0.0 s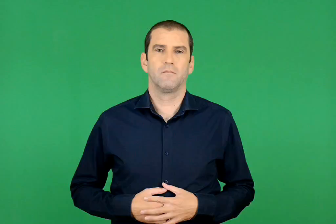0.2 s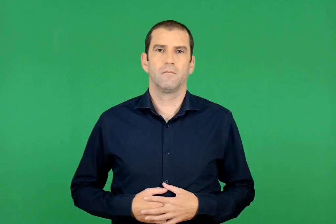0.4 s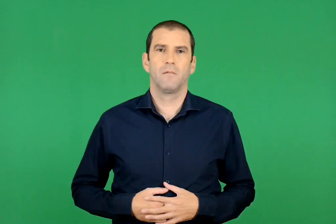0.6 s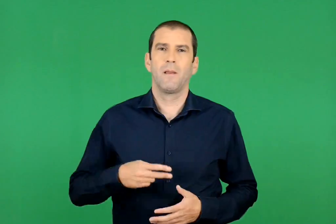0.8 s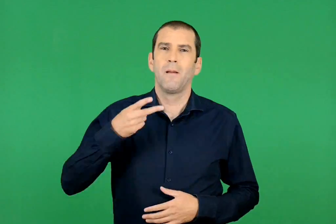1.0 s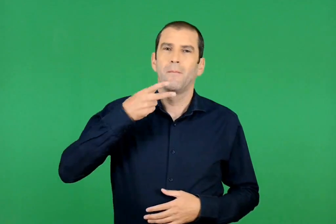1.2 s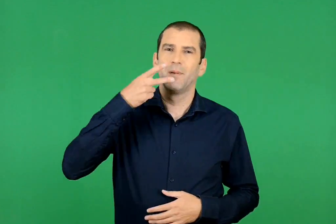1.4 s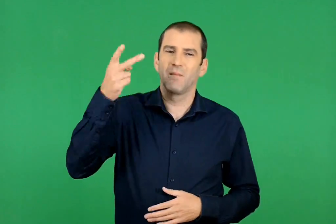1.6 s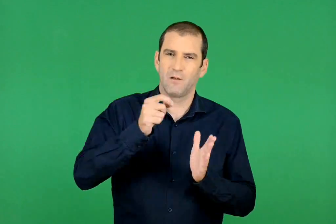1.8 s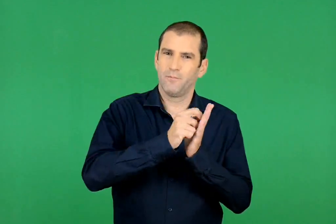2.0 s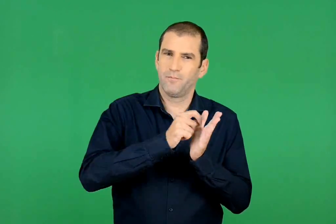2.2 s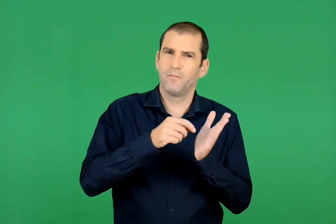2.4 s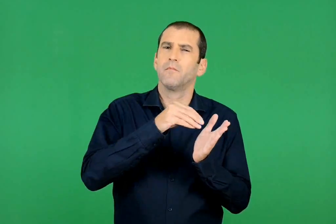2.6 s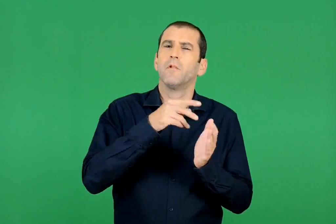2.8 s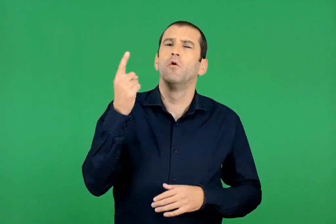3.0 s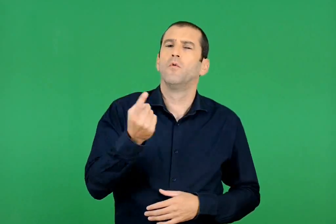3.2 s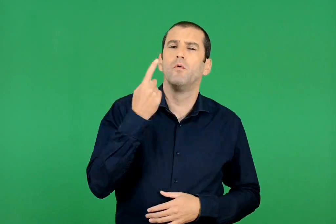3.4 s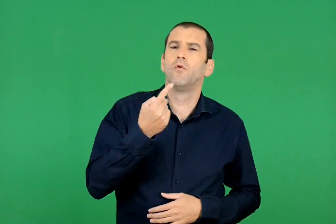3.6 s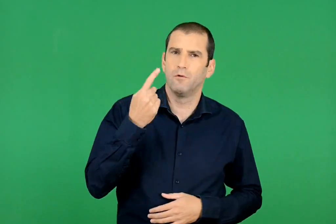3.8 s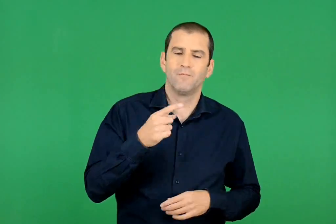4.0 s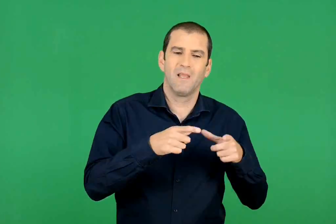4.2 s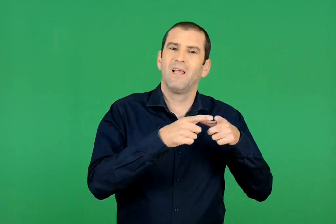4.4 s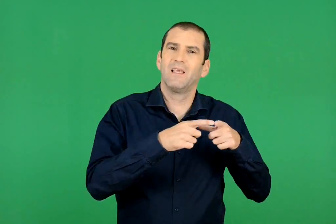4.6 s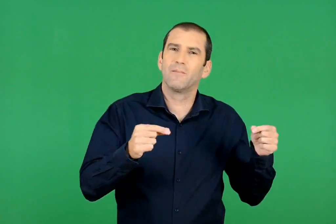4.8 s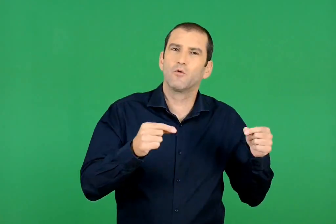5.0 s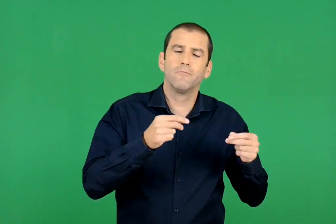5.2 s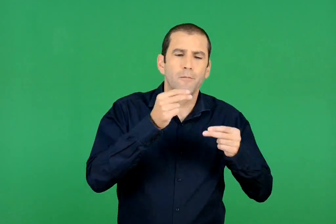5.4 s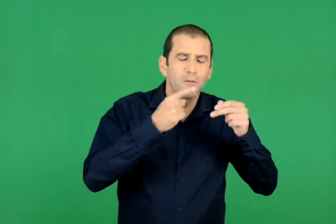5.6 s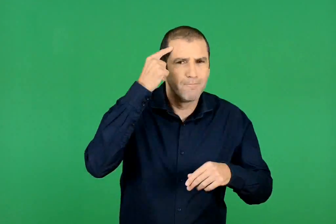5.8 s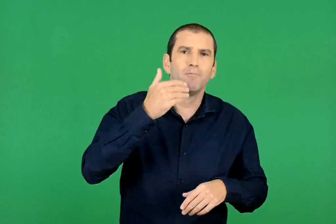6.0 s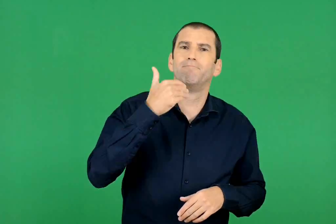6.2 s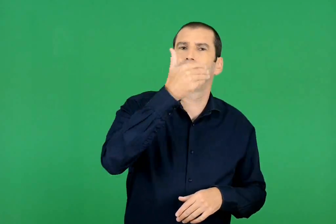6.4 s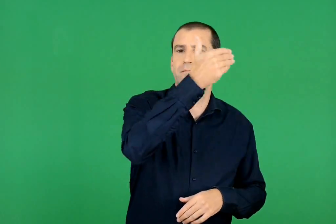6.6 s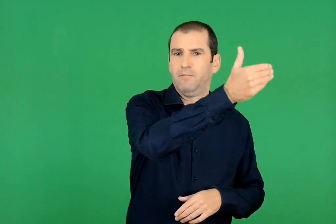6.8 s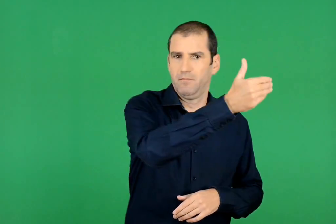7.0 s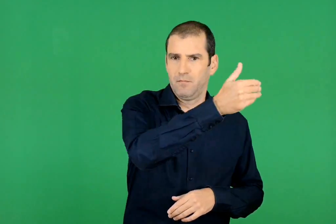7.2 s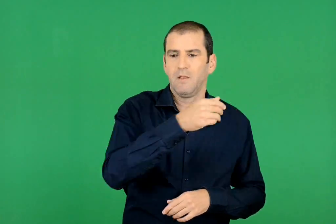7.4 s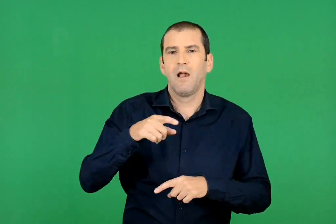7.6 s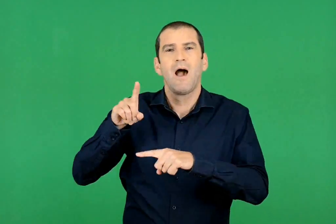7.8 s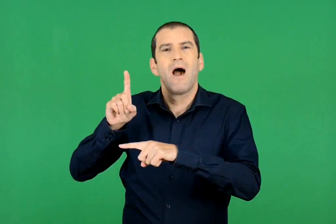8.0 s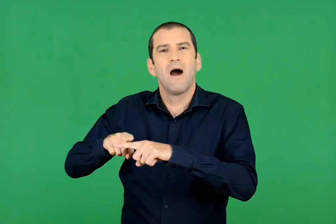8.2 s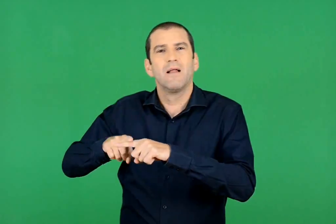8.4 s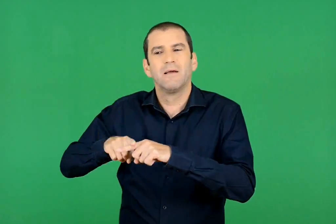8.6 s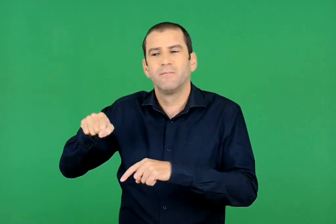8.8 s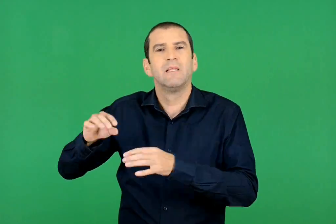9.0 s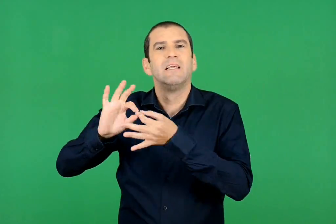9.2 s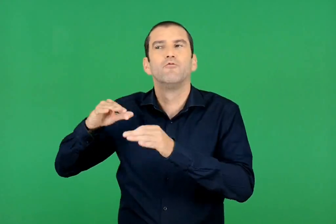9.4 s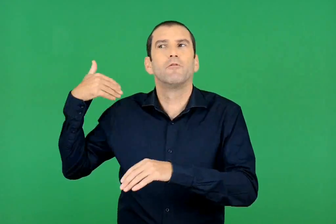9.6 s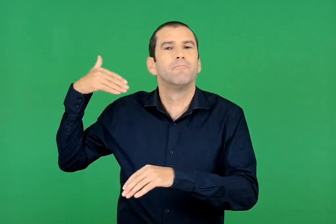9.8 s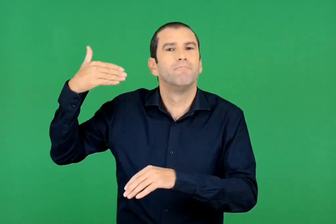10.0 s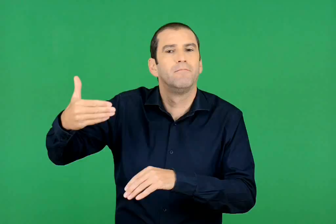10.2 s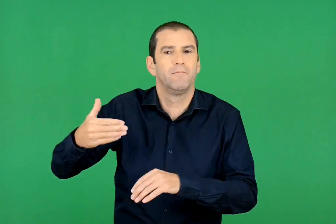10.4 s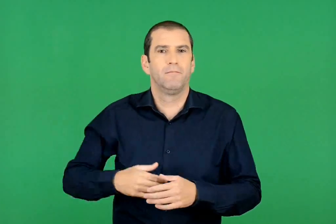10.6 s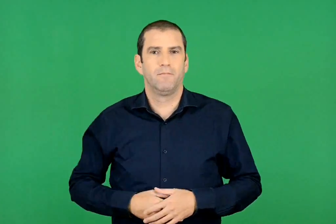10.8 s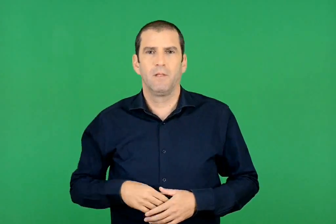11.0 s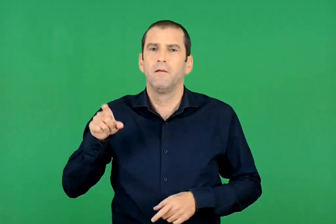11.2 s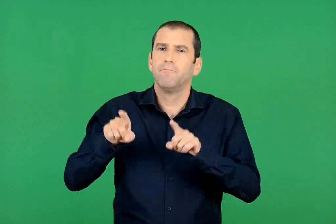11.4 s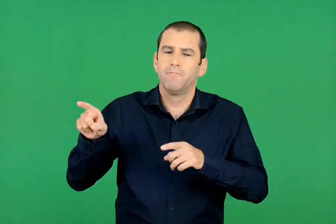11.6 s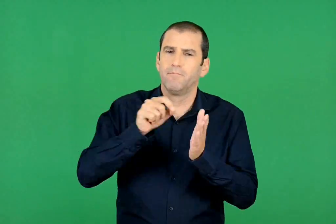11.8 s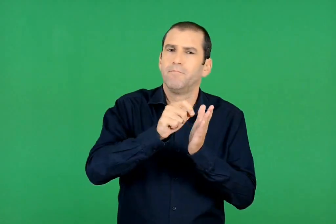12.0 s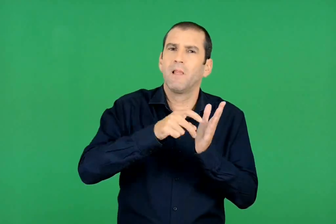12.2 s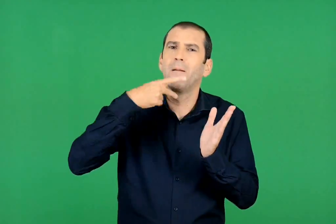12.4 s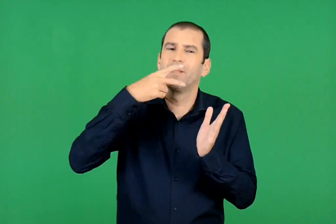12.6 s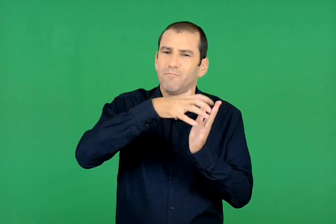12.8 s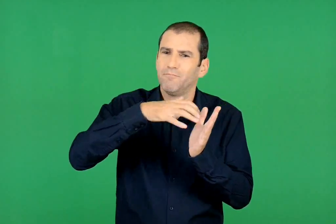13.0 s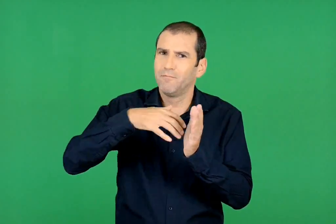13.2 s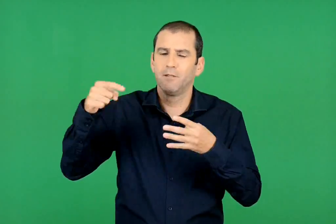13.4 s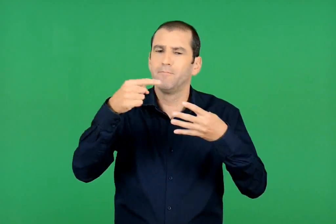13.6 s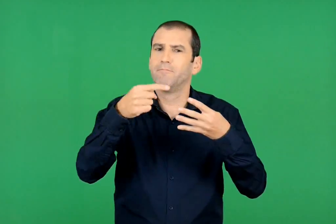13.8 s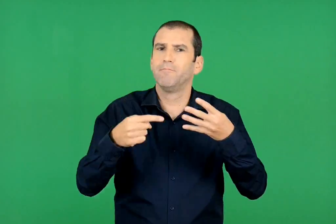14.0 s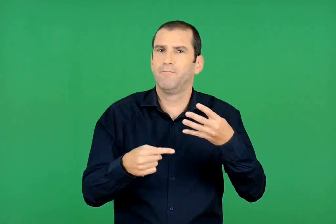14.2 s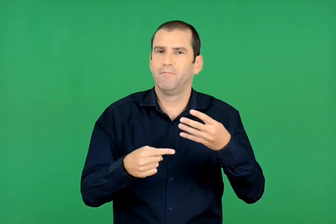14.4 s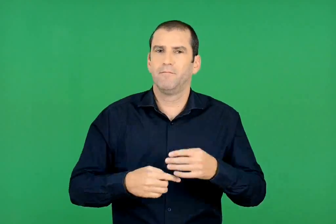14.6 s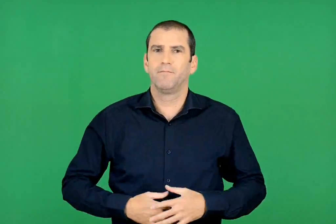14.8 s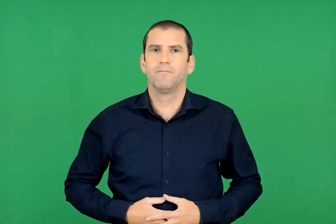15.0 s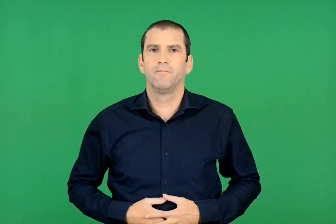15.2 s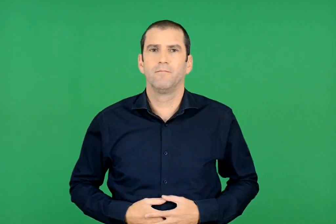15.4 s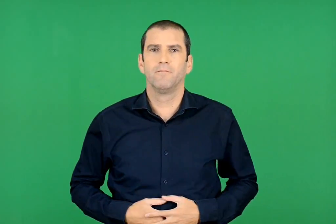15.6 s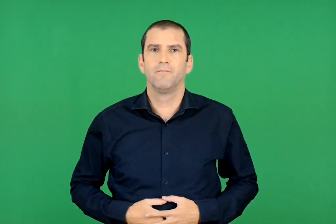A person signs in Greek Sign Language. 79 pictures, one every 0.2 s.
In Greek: στα ποιήματά του τον απασχολεί κυρίως η μοίρα της κύπρου και οι περιπέτειες του ελληνισμού. ποιητικές συλλογές του είναι οι εξής
